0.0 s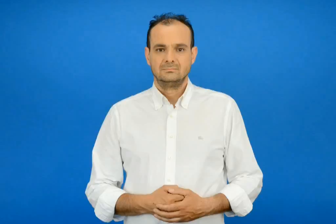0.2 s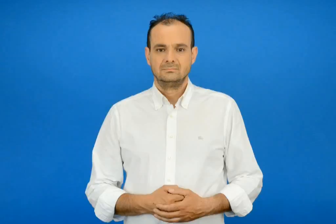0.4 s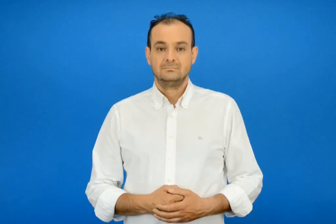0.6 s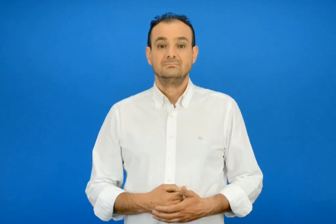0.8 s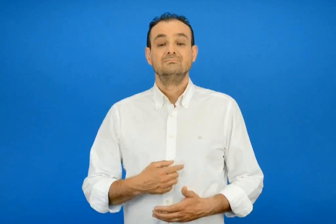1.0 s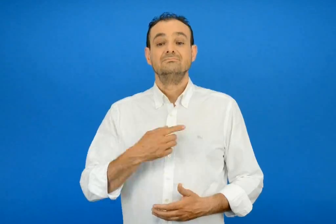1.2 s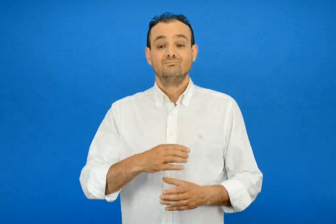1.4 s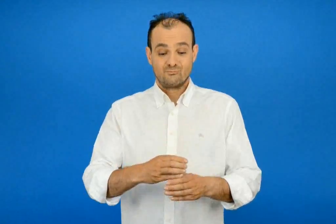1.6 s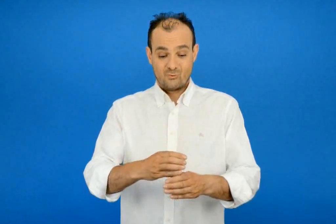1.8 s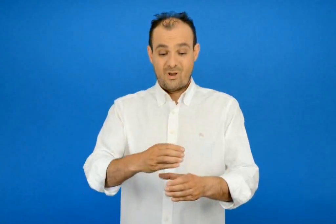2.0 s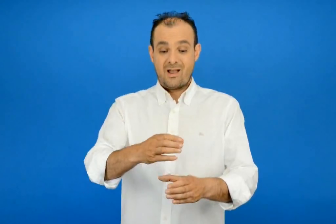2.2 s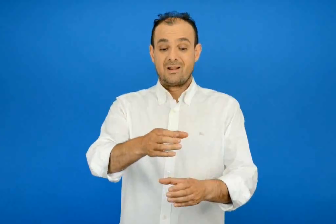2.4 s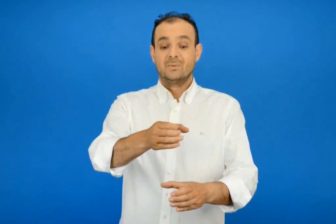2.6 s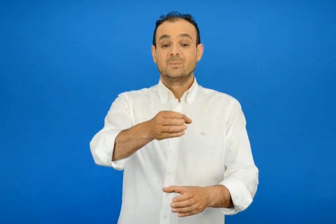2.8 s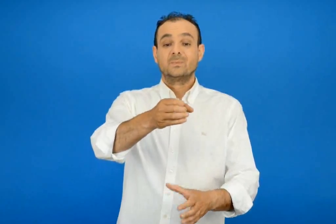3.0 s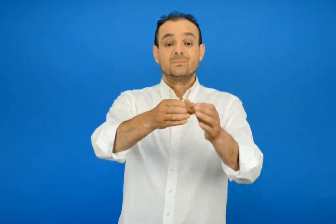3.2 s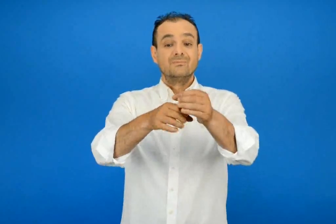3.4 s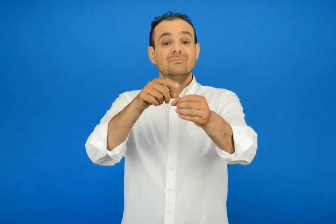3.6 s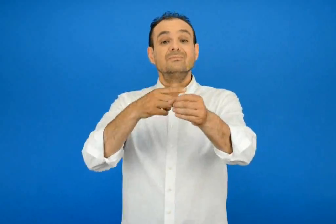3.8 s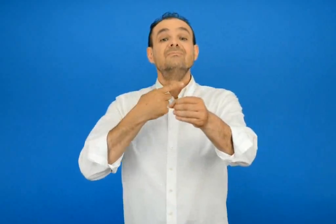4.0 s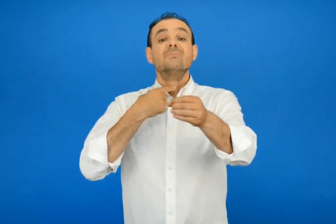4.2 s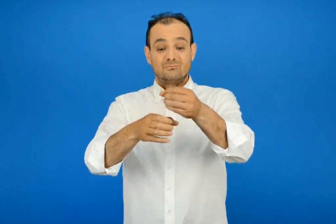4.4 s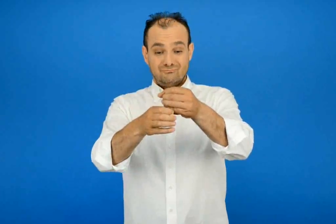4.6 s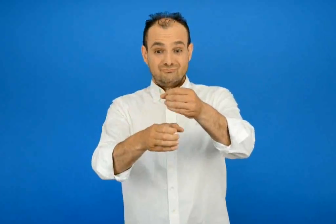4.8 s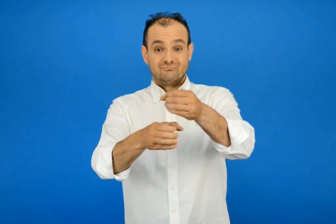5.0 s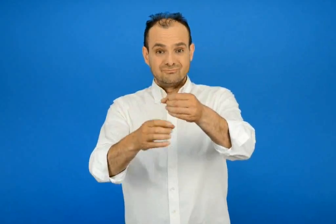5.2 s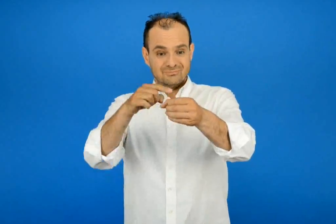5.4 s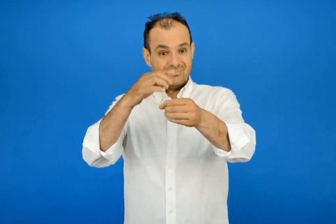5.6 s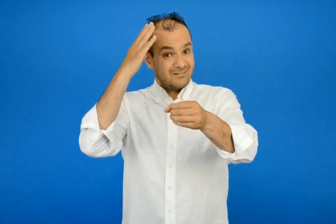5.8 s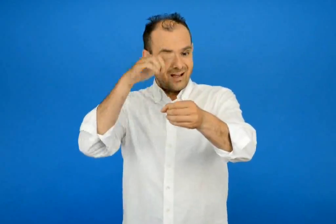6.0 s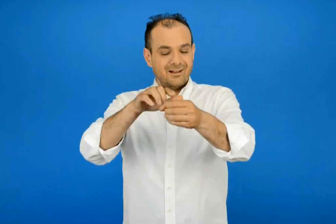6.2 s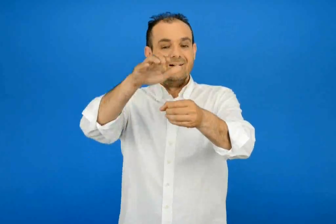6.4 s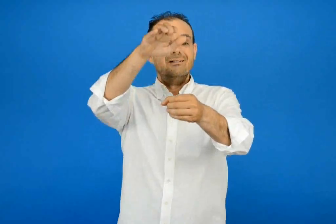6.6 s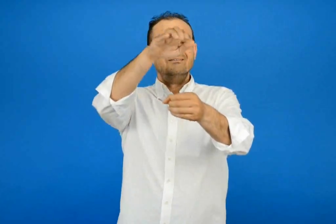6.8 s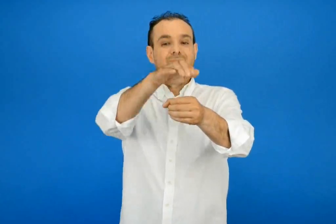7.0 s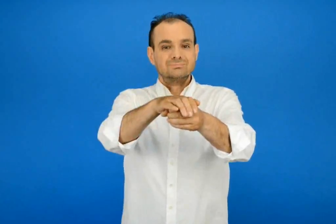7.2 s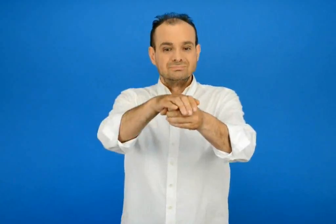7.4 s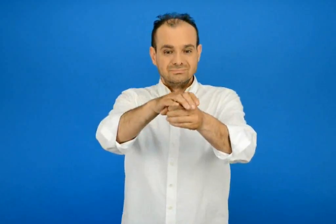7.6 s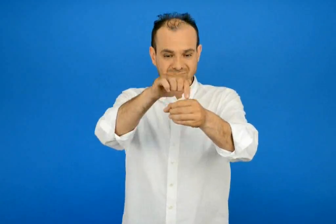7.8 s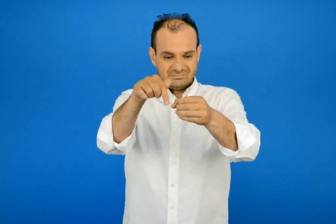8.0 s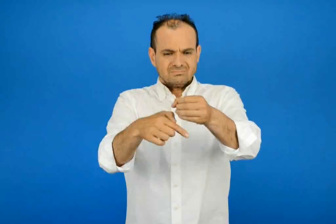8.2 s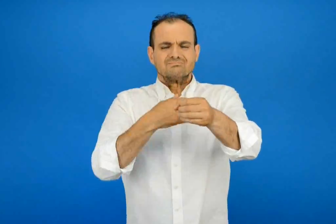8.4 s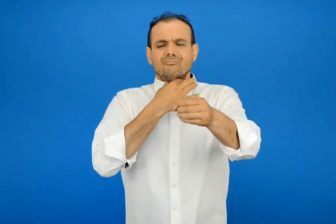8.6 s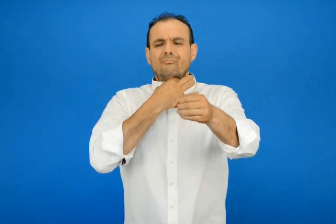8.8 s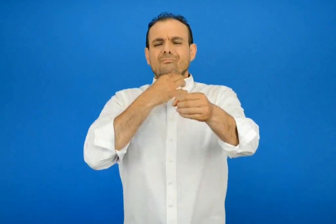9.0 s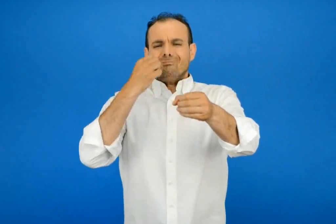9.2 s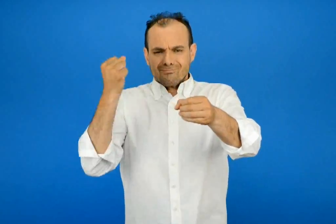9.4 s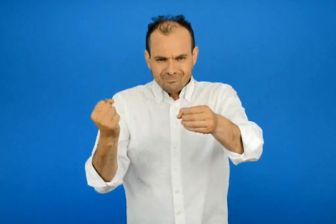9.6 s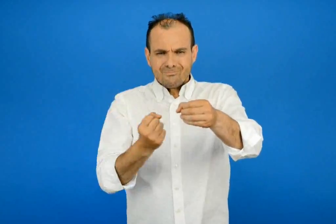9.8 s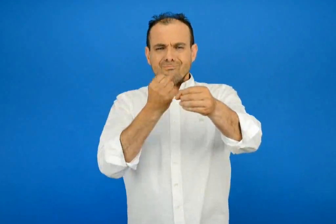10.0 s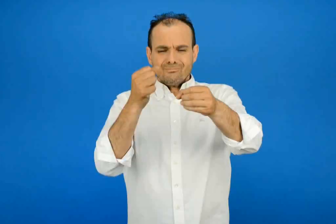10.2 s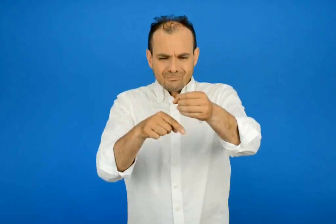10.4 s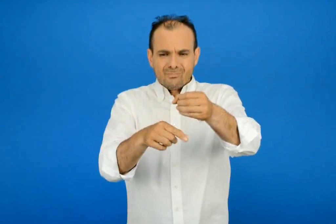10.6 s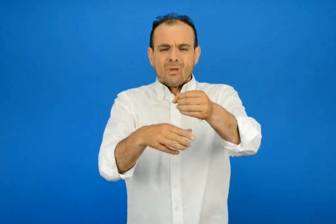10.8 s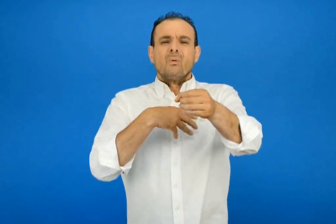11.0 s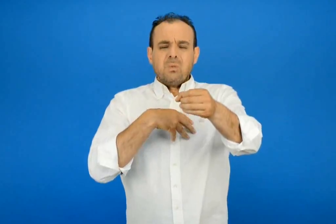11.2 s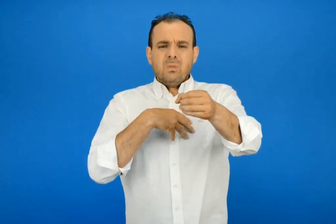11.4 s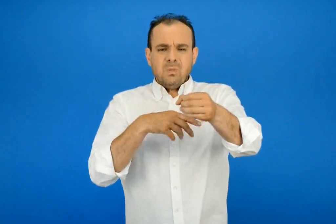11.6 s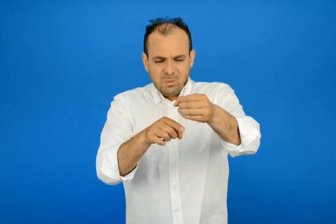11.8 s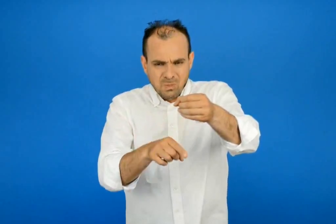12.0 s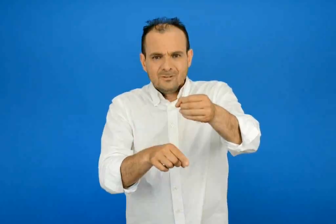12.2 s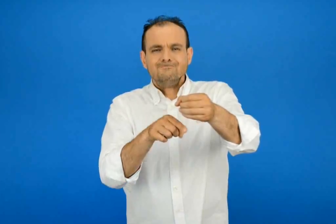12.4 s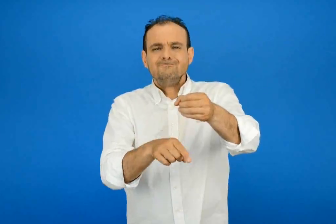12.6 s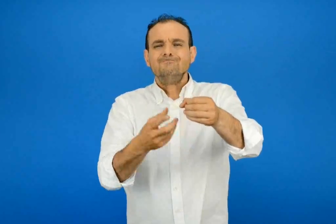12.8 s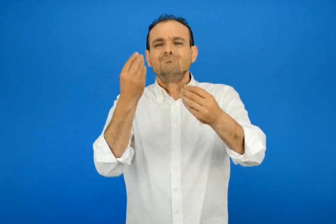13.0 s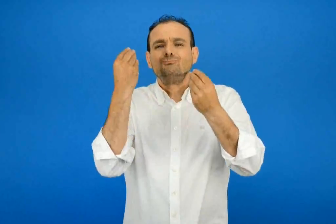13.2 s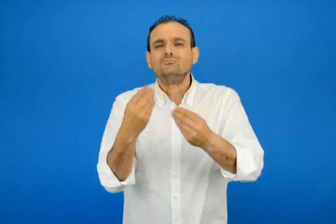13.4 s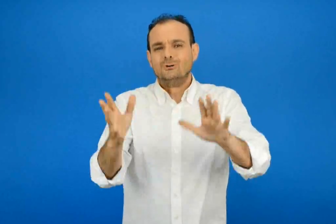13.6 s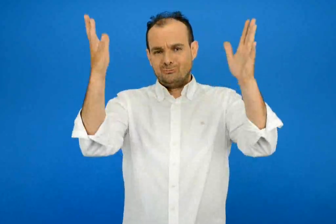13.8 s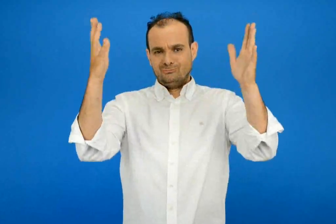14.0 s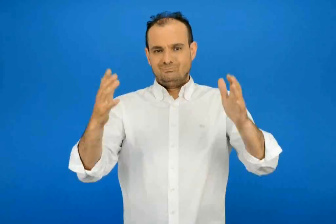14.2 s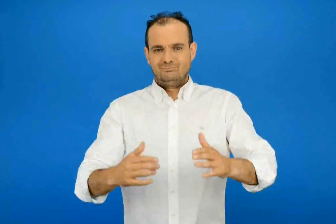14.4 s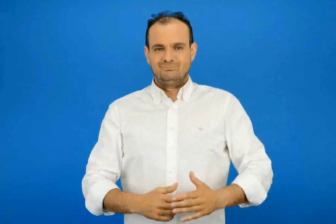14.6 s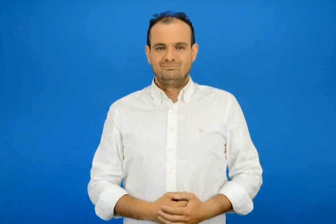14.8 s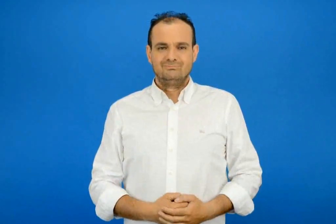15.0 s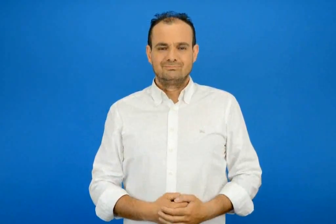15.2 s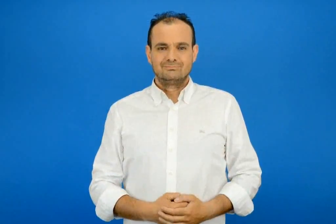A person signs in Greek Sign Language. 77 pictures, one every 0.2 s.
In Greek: ο λαιμός από το μπουκάλι που έχει τάπα για κεφάλι με πονόλαιμο είναι πάλι βραχνιασμένος κακό χαλί
